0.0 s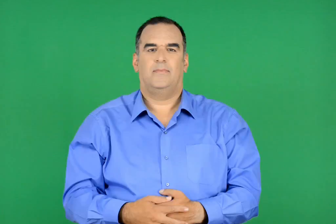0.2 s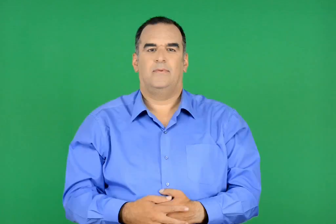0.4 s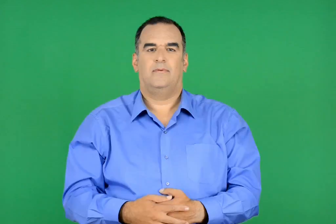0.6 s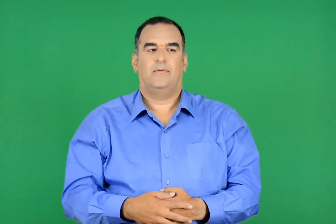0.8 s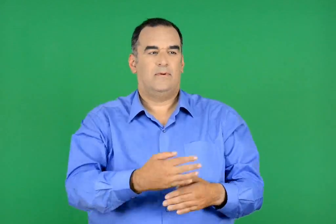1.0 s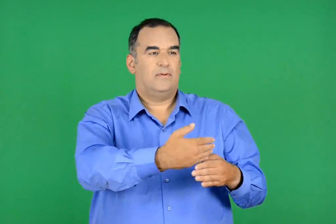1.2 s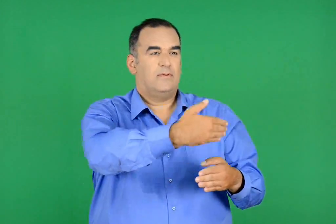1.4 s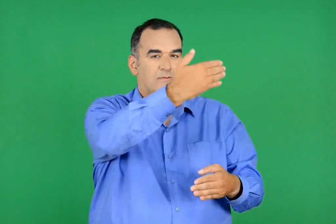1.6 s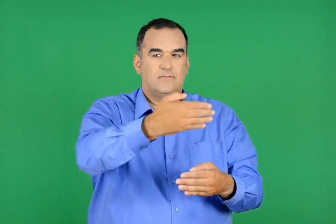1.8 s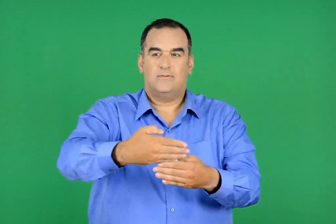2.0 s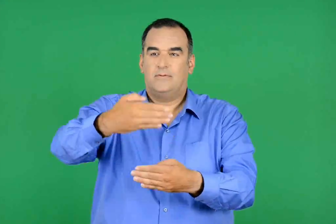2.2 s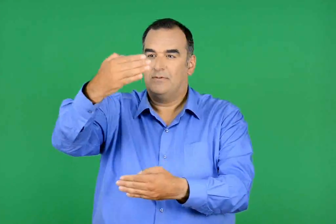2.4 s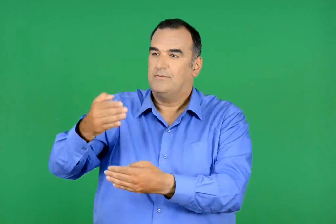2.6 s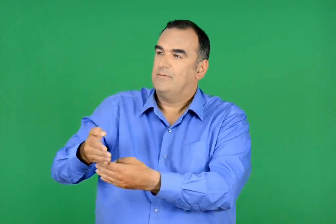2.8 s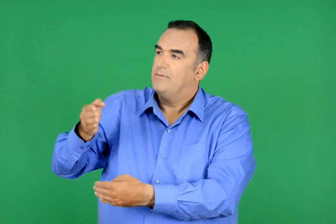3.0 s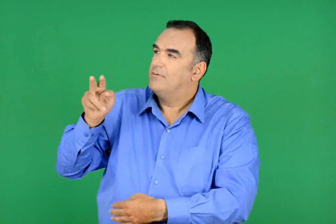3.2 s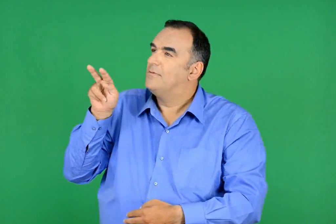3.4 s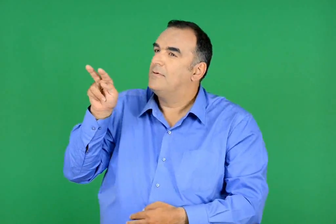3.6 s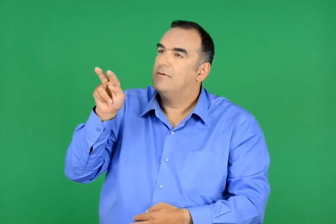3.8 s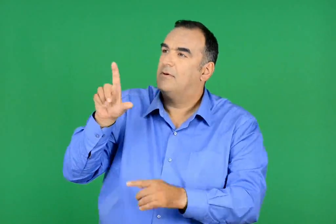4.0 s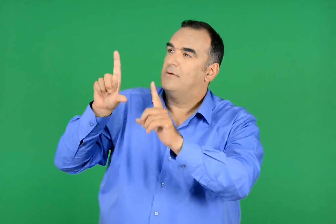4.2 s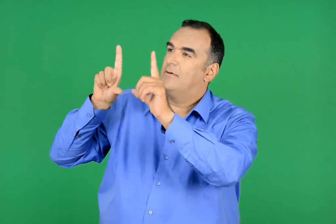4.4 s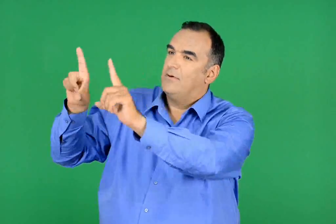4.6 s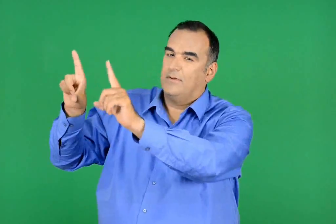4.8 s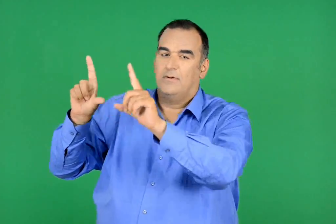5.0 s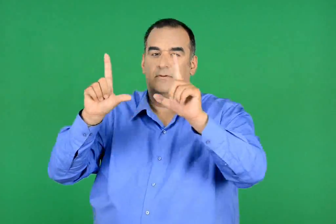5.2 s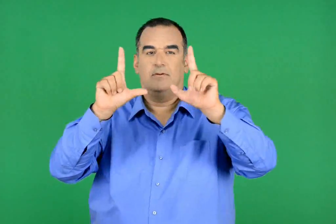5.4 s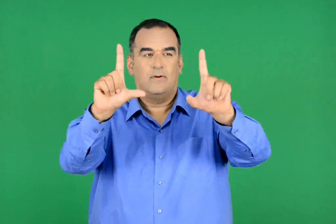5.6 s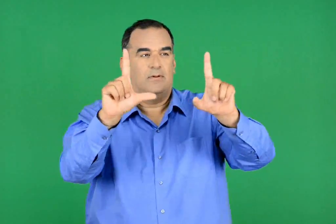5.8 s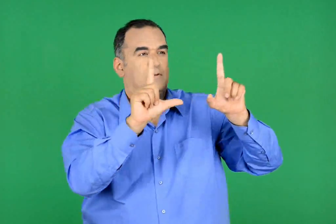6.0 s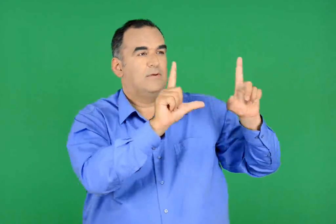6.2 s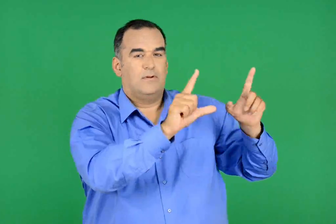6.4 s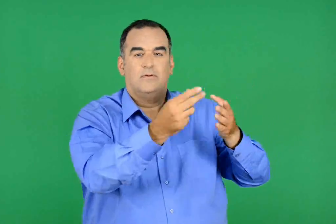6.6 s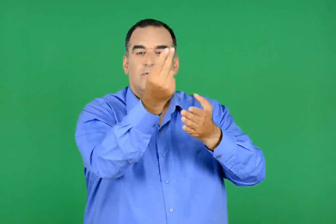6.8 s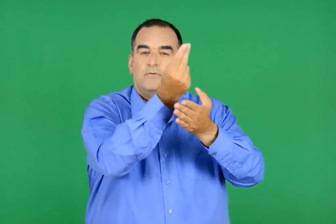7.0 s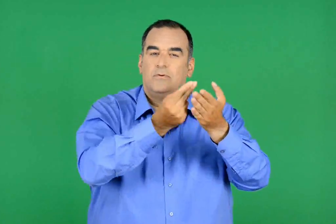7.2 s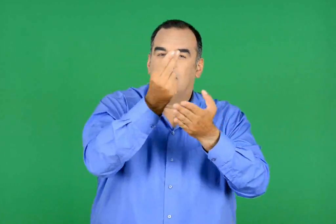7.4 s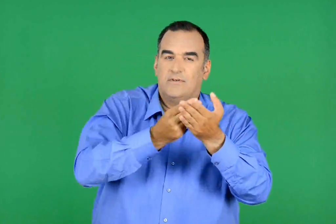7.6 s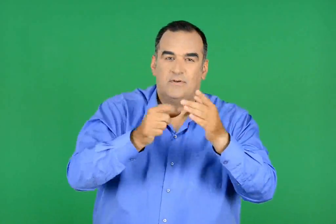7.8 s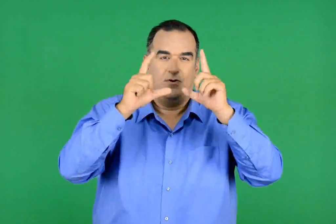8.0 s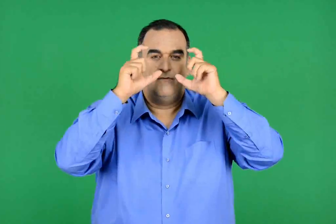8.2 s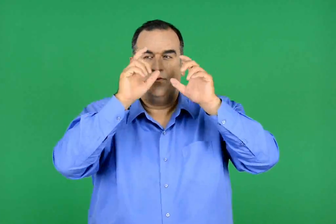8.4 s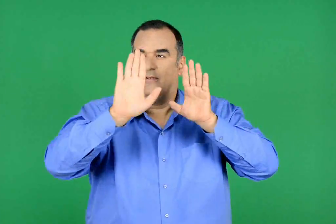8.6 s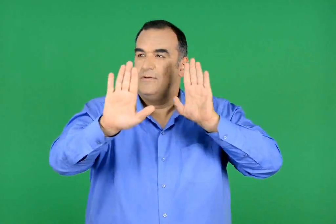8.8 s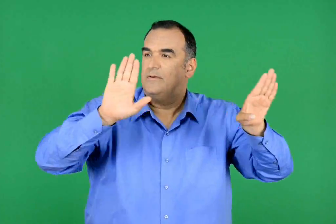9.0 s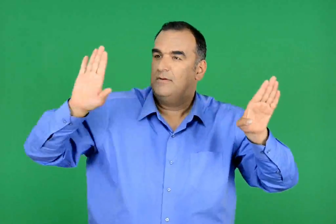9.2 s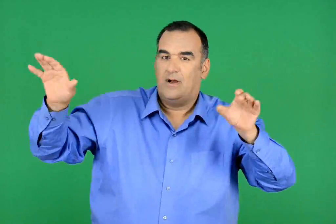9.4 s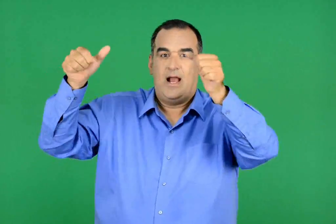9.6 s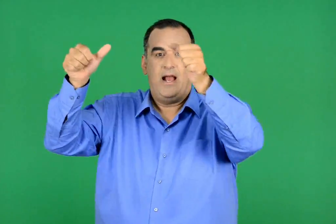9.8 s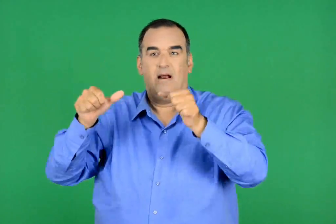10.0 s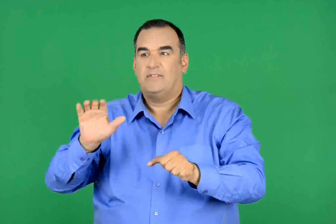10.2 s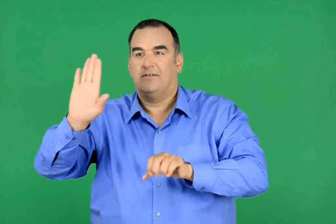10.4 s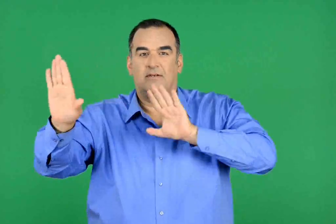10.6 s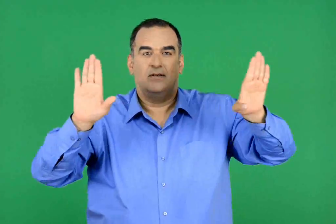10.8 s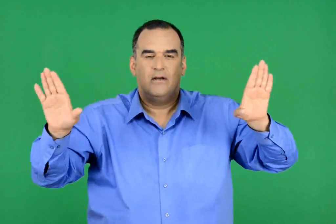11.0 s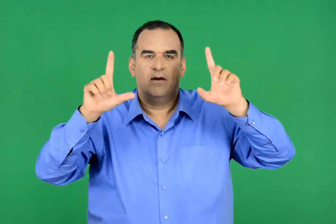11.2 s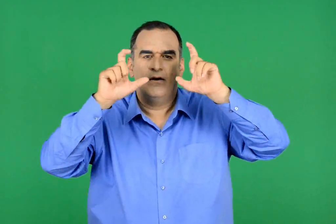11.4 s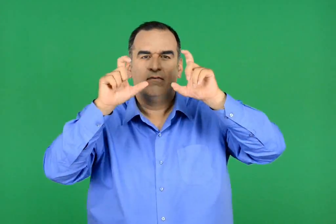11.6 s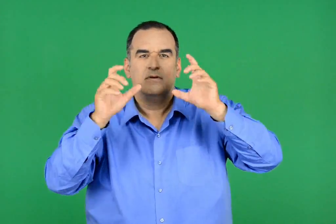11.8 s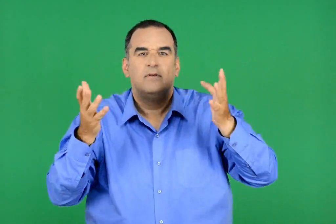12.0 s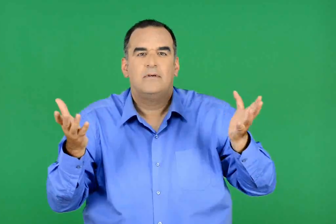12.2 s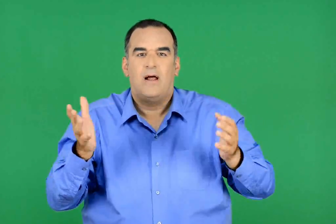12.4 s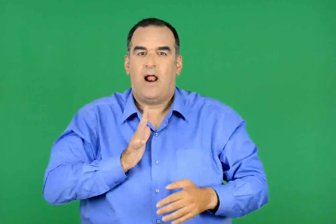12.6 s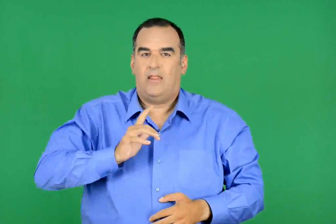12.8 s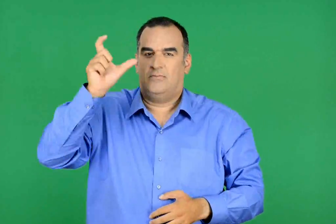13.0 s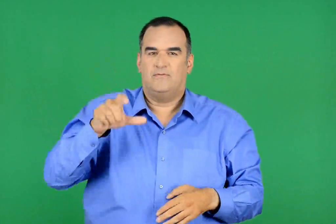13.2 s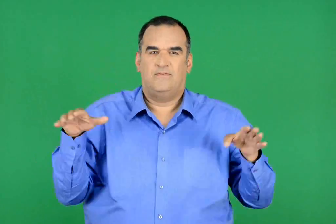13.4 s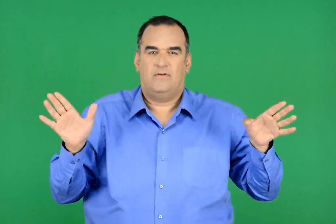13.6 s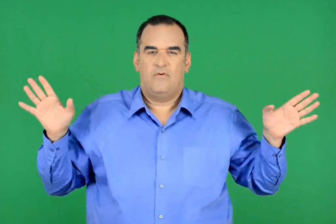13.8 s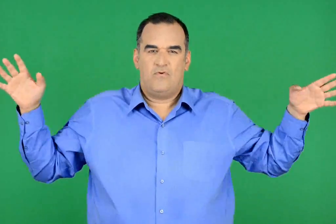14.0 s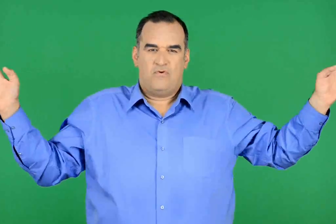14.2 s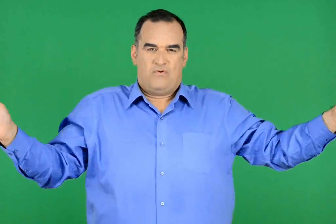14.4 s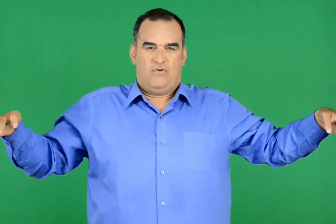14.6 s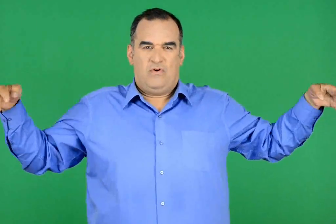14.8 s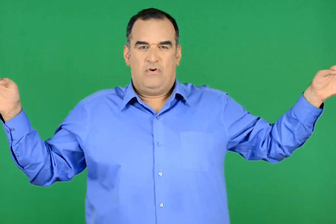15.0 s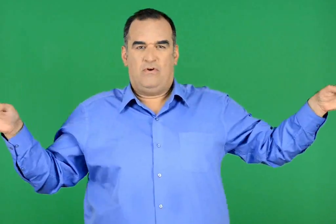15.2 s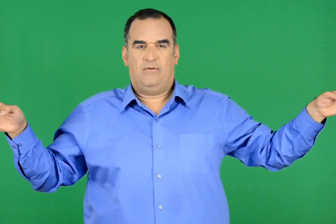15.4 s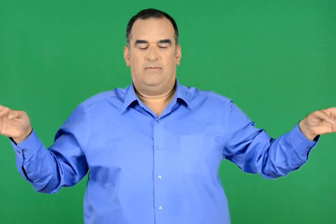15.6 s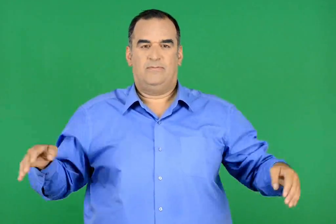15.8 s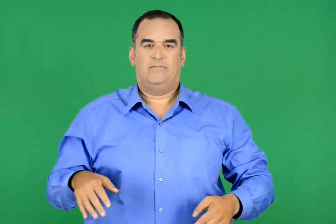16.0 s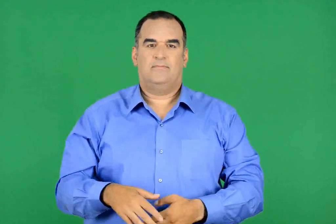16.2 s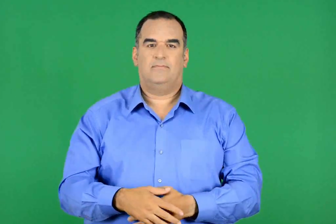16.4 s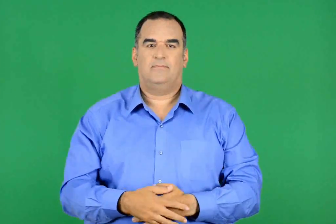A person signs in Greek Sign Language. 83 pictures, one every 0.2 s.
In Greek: στους τοίχους ήταν κρεμασμένοι πίνακες , φωτογραφίες και αφίσες ενός ανθρώπου µε πελώρια φτερά
